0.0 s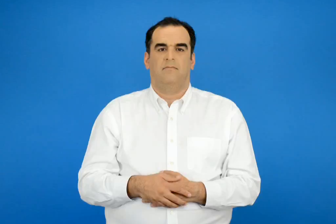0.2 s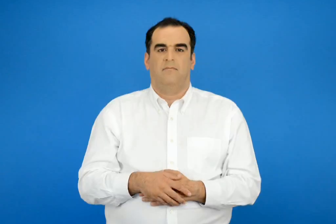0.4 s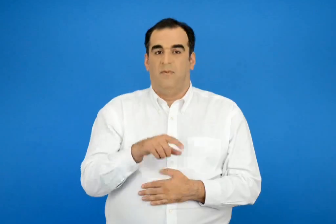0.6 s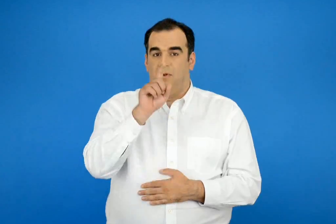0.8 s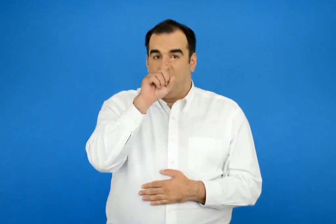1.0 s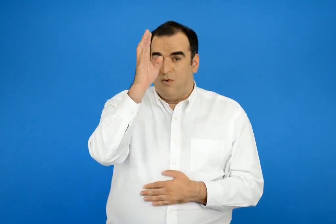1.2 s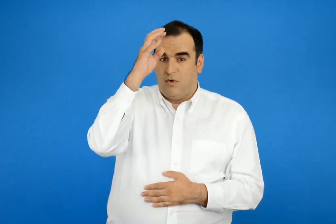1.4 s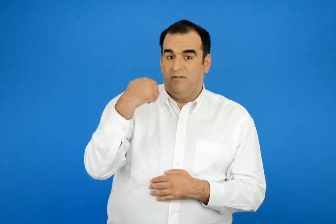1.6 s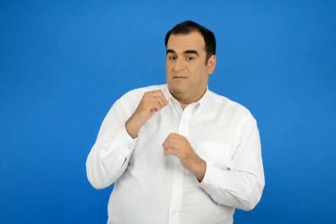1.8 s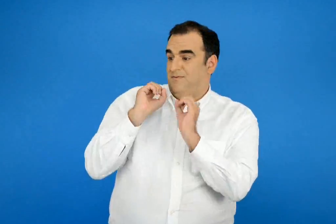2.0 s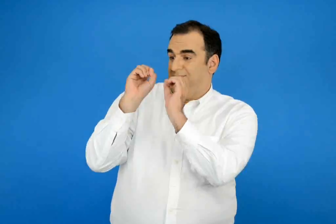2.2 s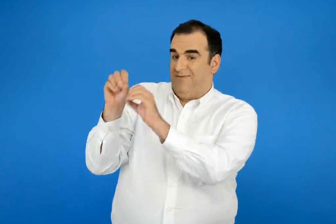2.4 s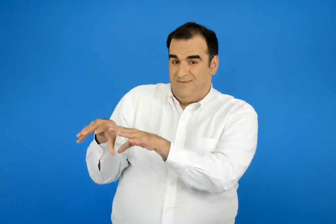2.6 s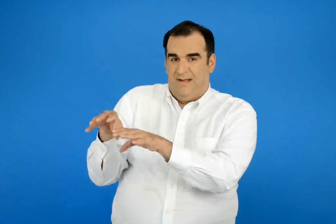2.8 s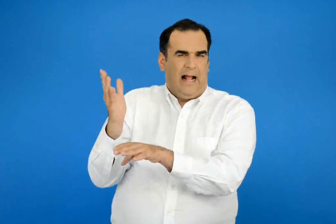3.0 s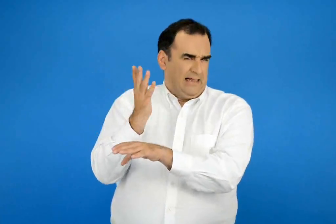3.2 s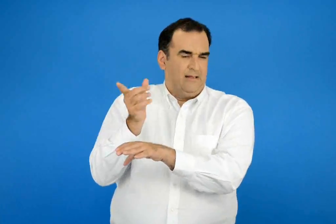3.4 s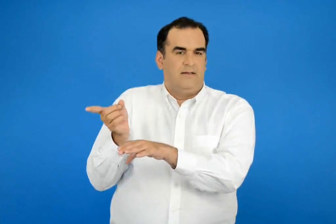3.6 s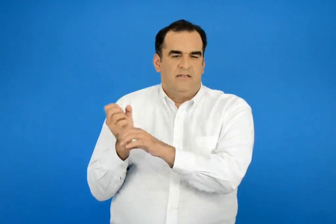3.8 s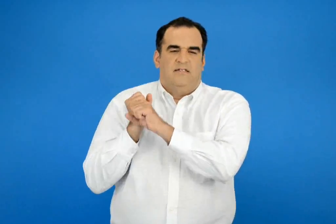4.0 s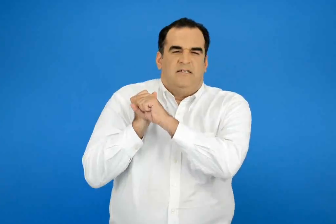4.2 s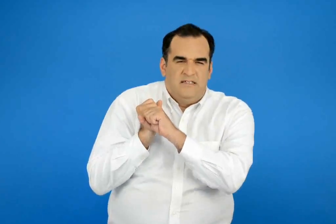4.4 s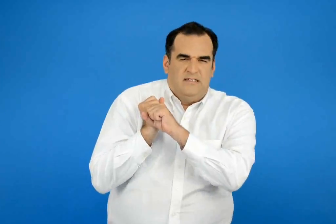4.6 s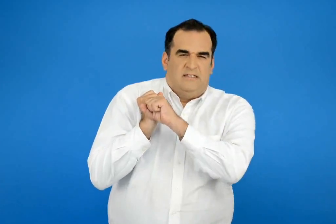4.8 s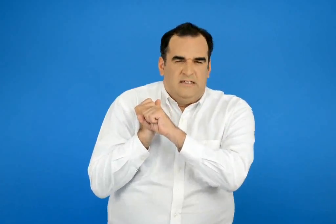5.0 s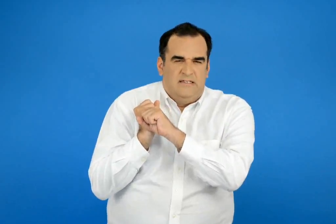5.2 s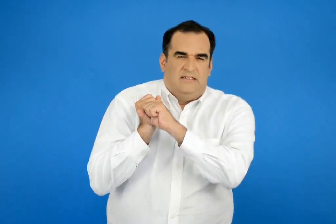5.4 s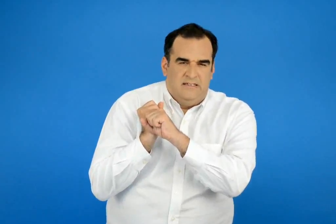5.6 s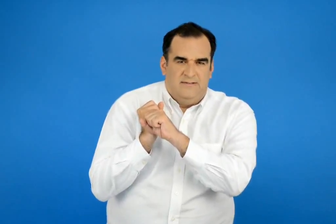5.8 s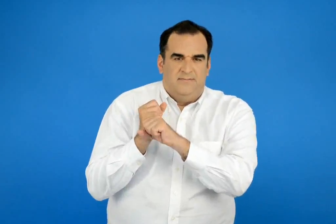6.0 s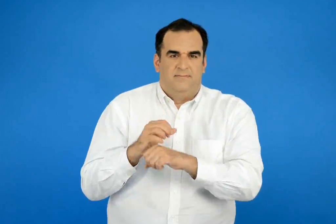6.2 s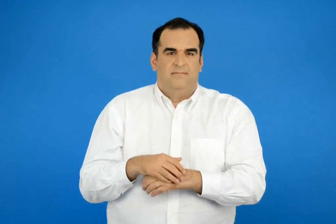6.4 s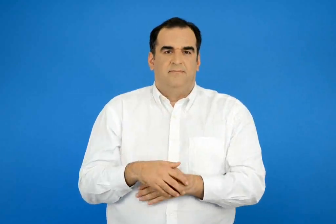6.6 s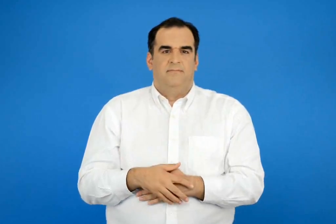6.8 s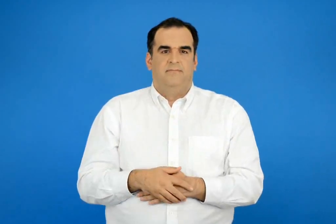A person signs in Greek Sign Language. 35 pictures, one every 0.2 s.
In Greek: φορτώνω τον κόκορα με κάτι για να το κουβαλήσει
